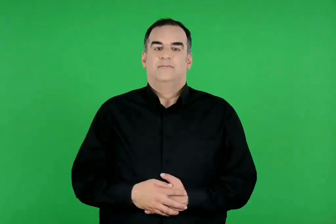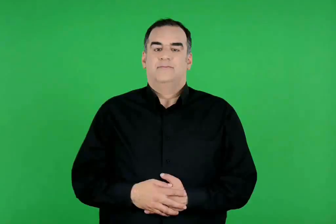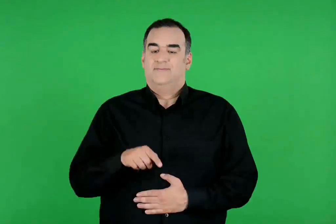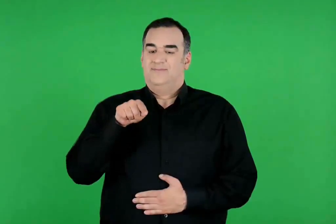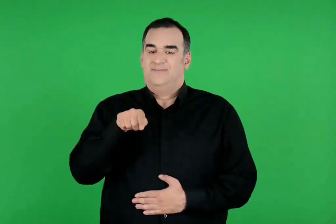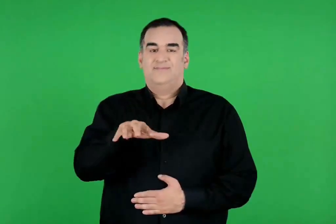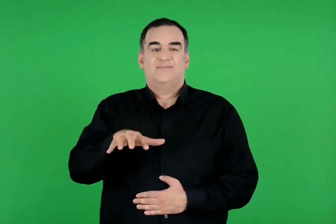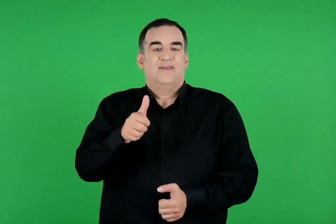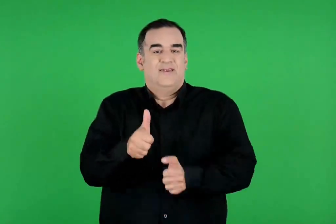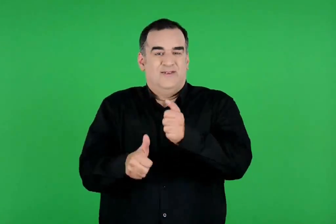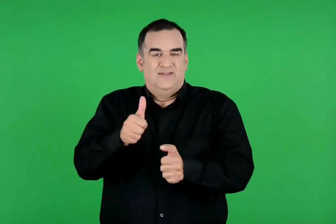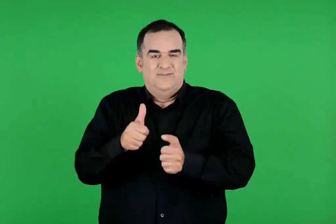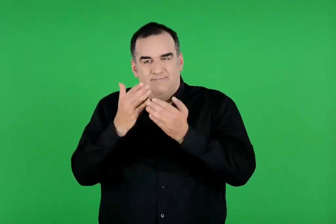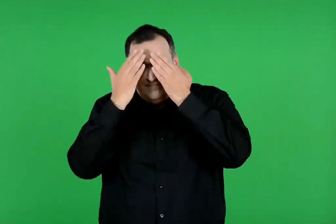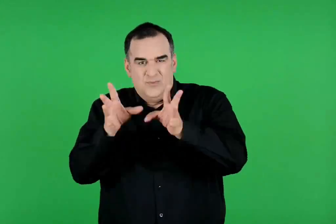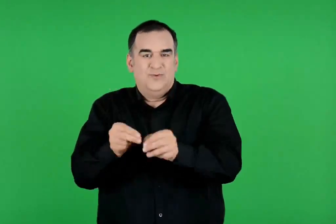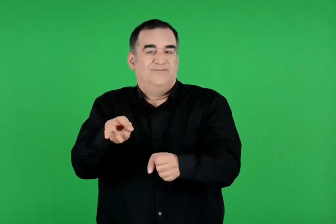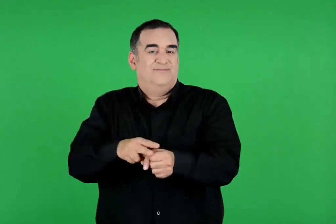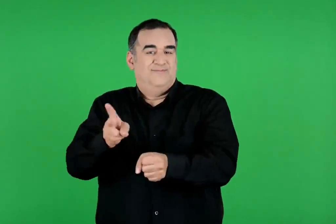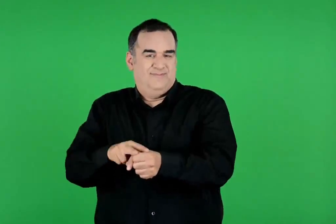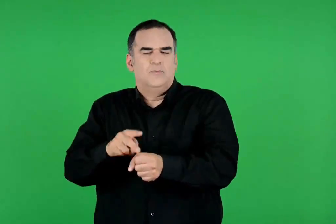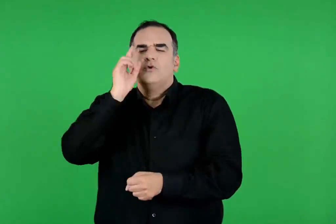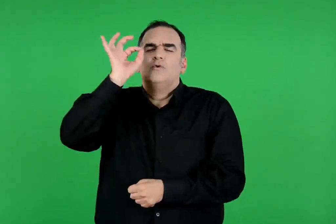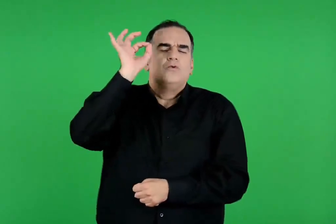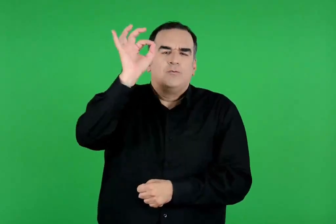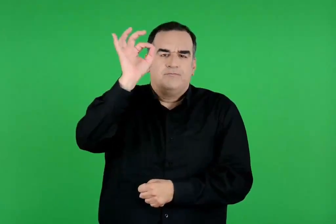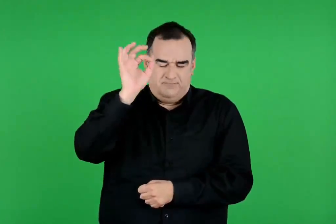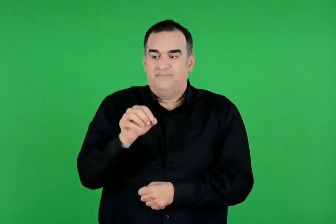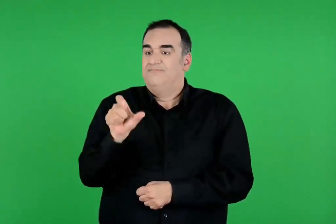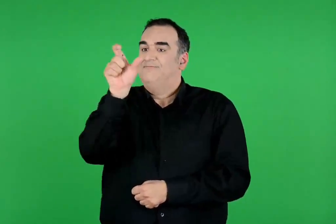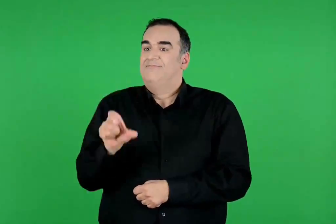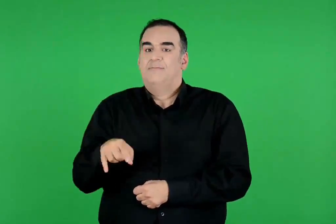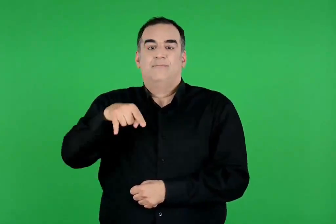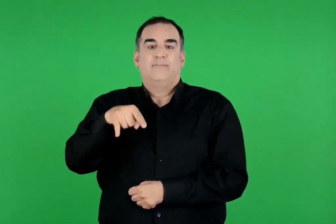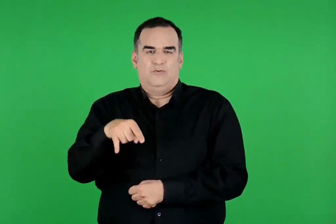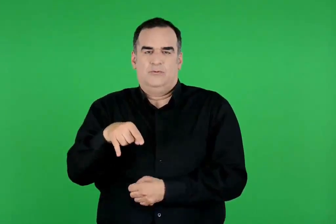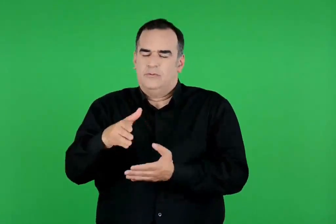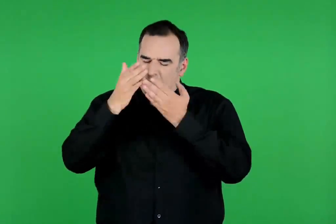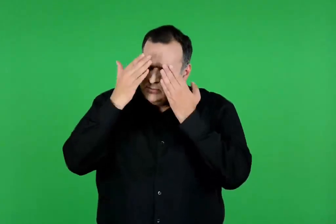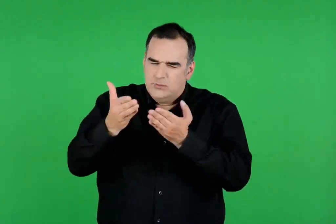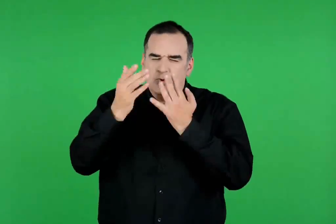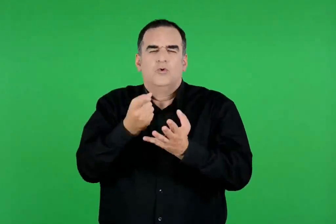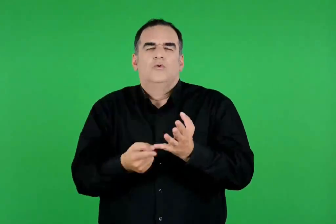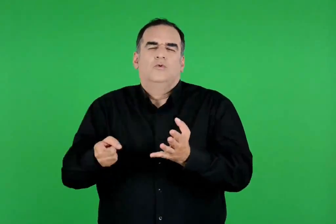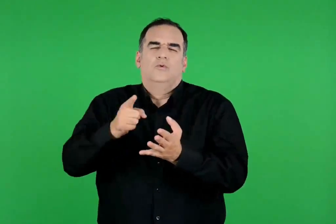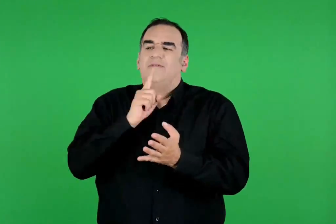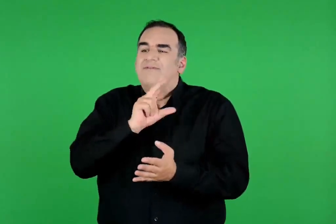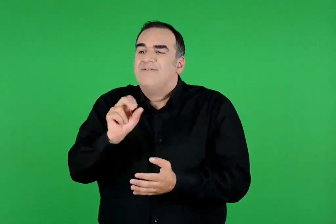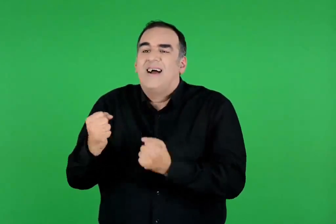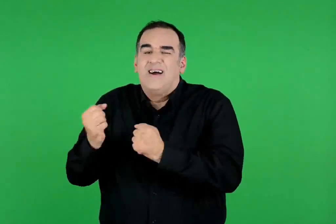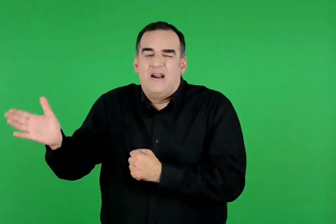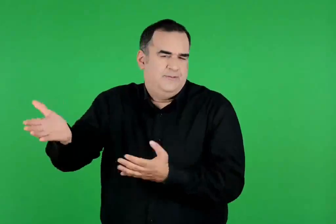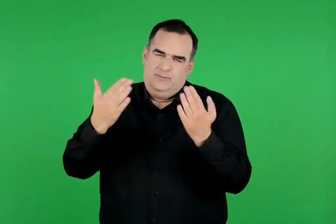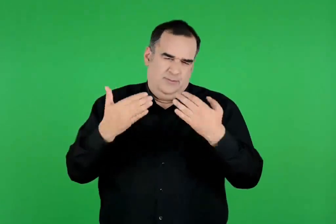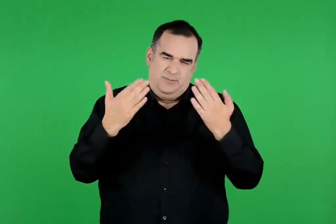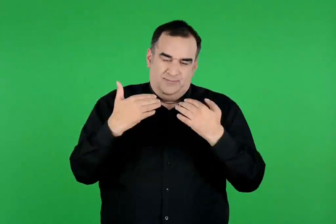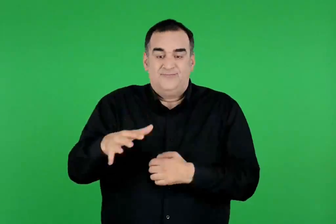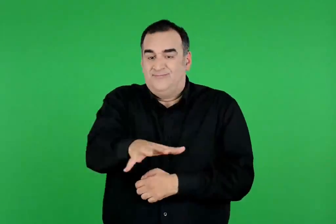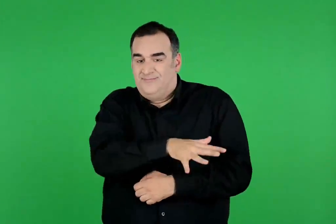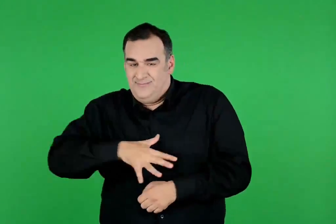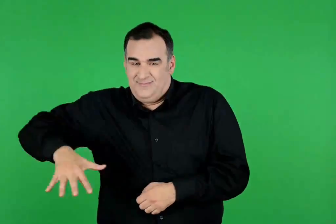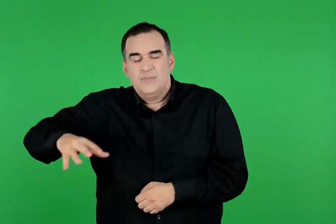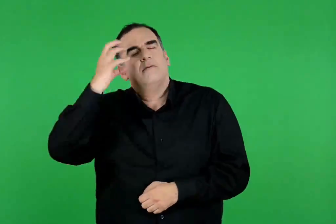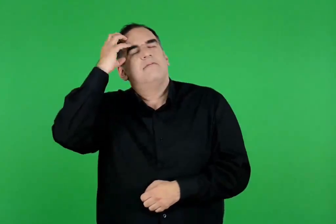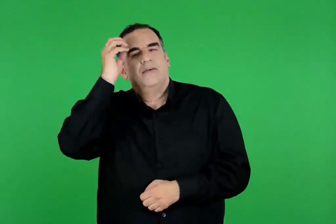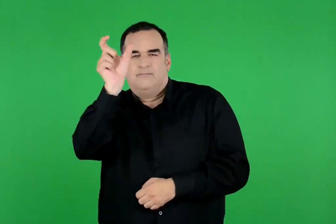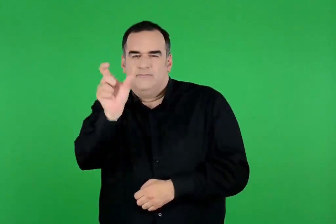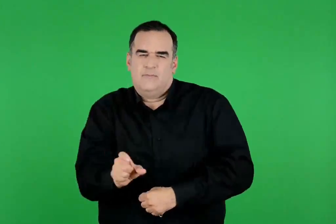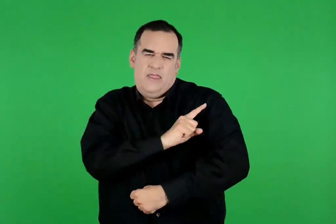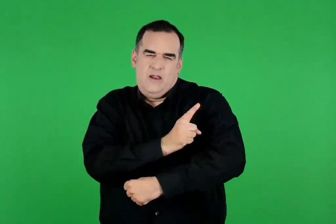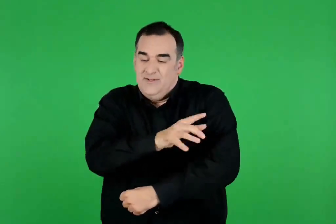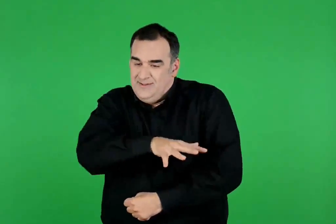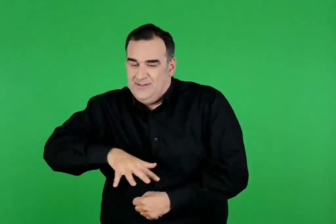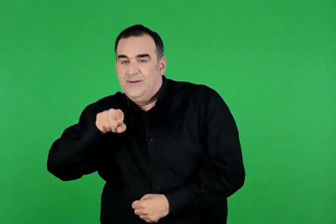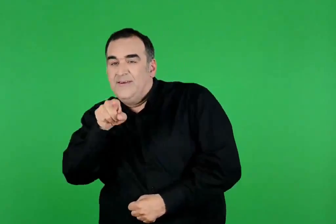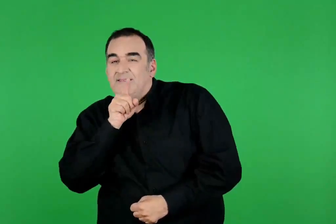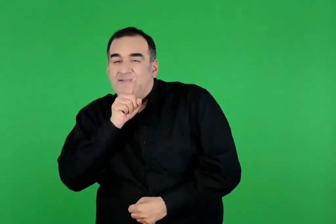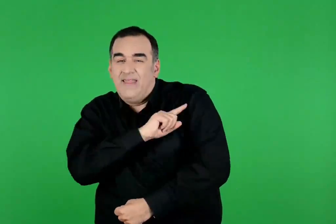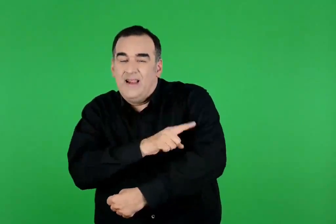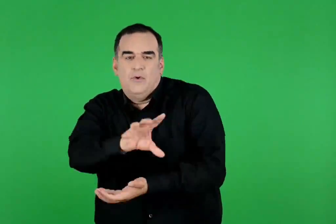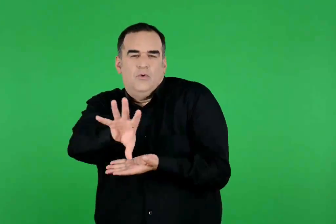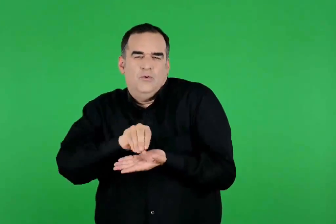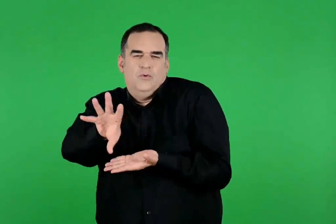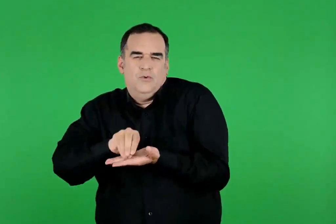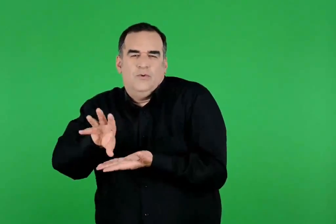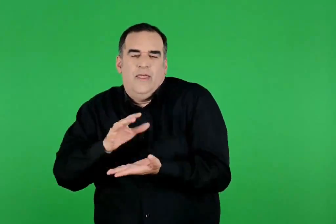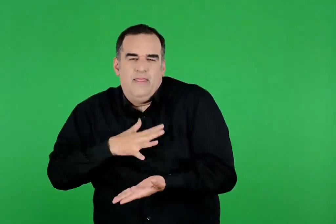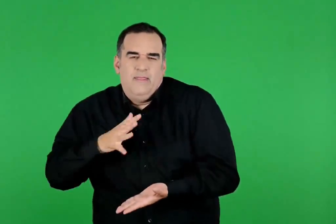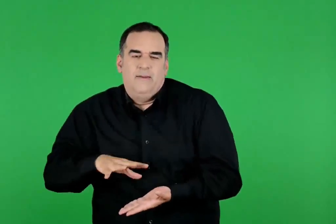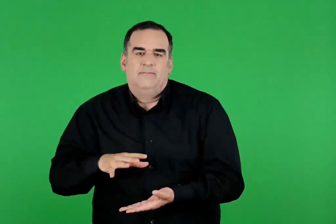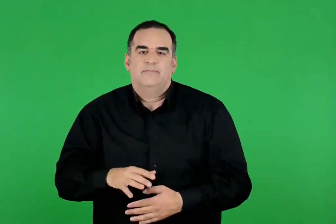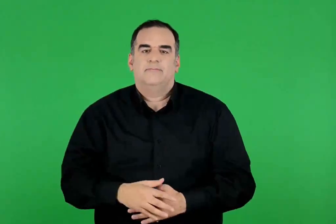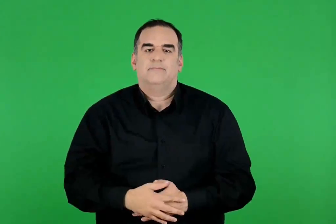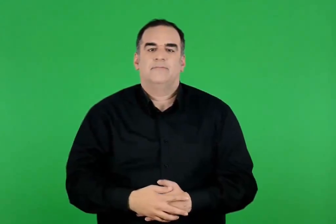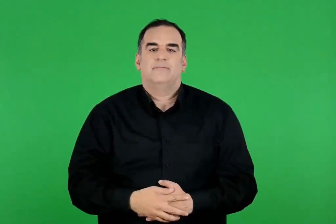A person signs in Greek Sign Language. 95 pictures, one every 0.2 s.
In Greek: ο πάτροκλος τιμήθηκε όσο κανένας άλλος ήρωας. όλοι θα θυμούνται τη δύναμή του και θα θέλουν να του μοιάσουν. αυτός ήταν και ο σκοπός που έγιναν οι επιτάφιοι αγώνες
